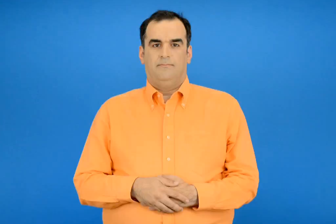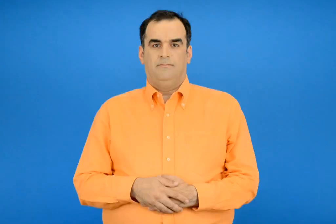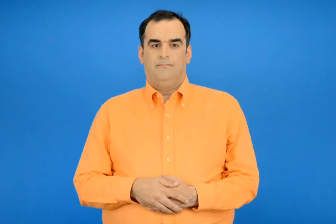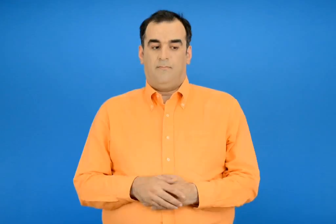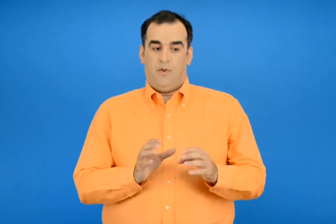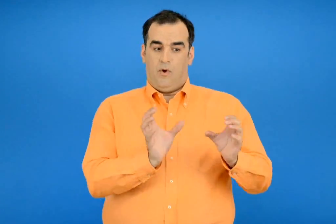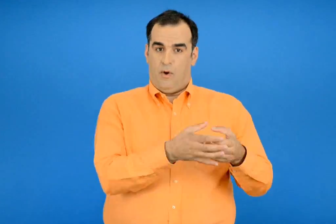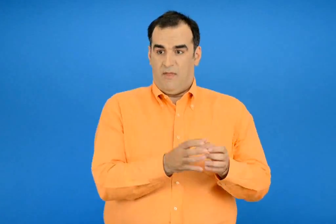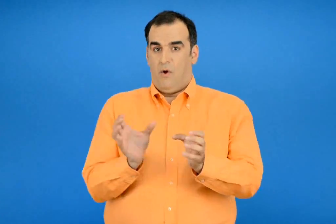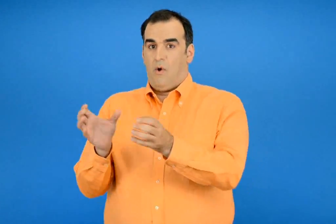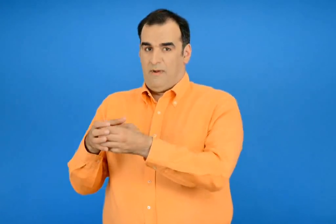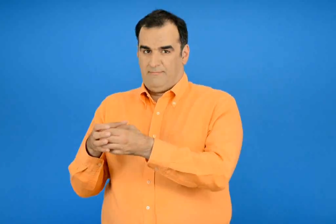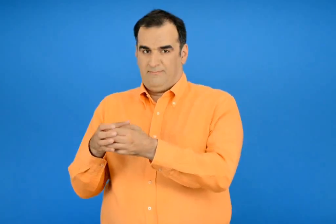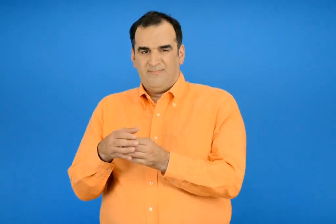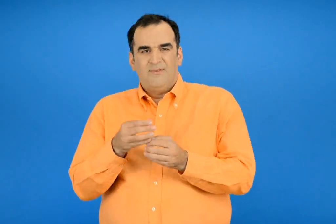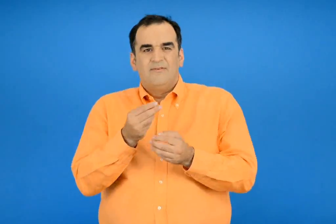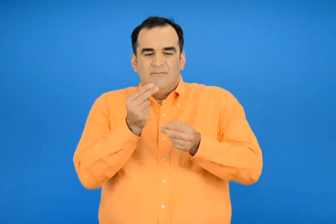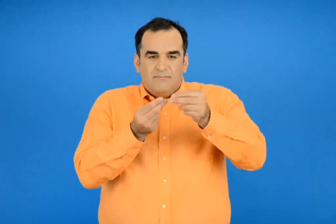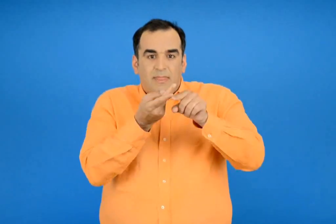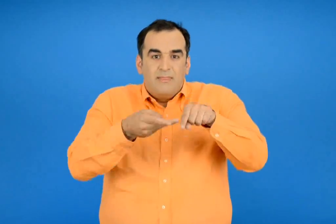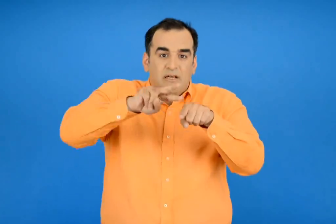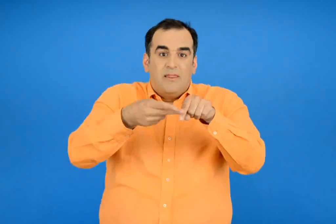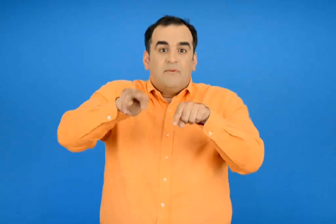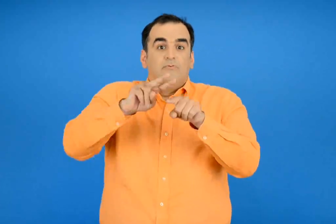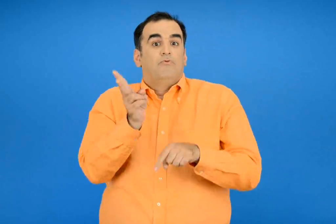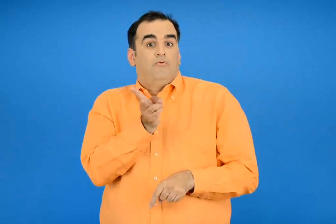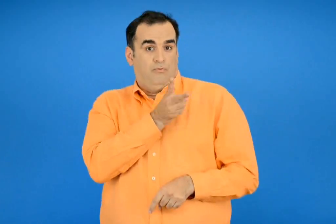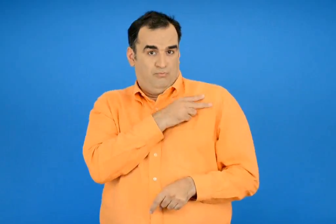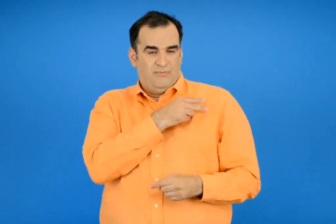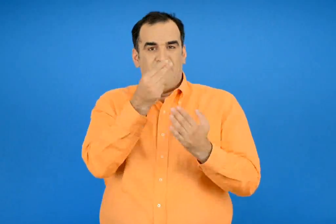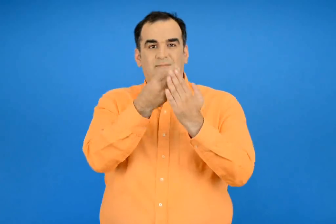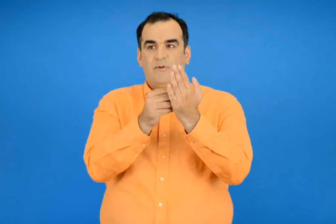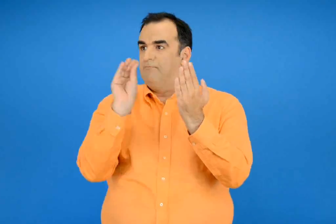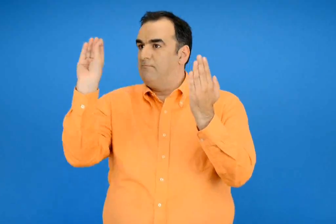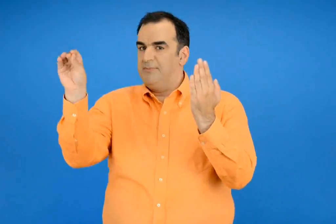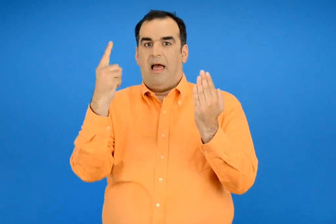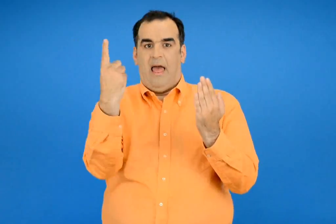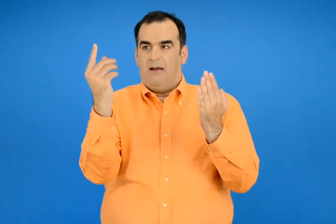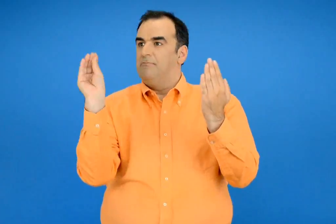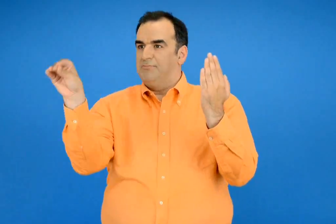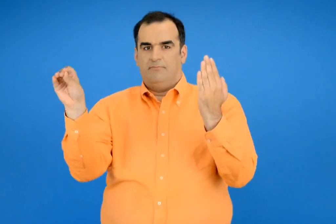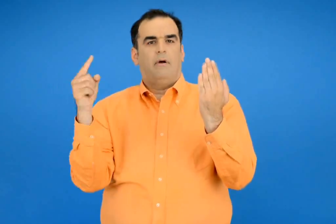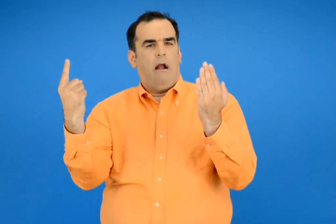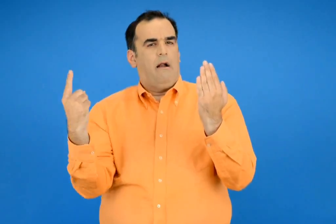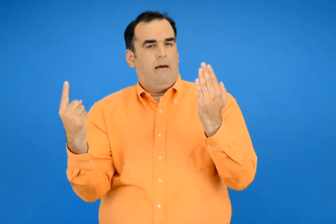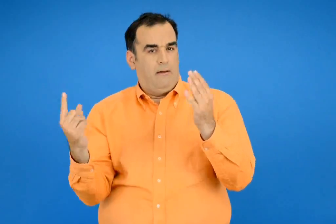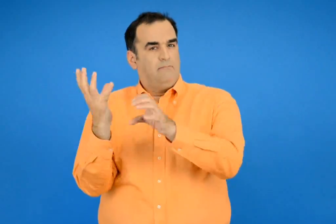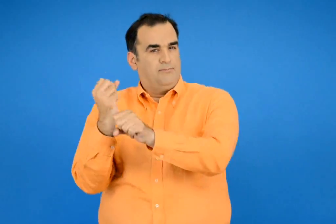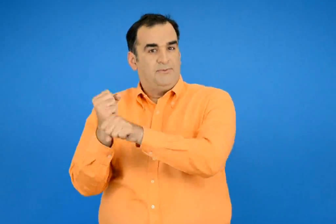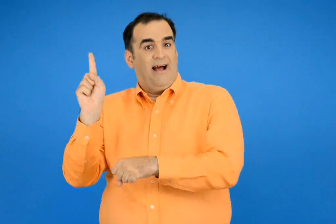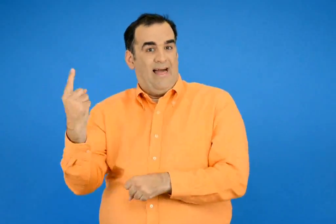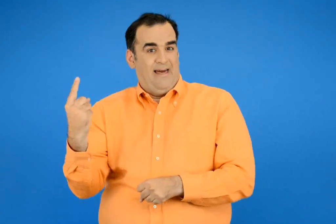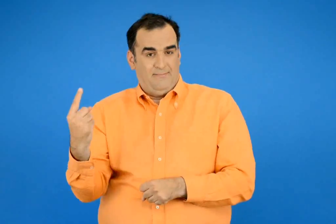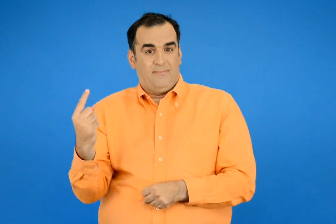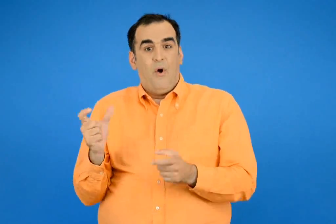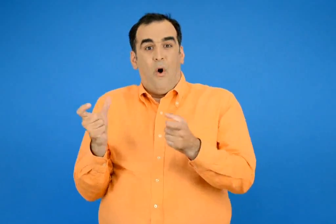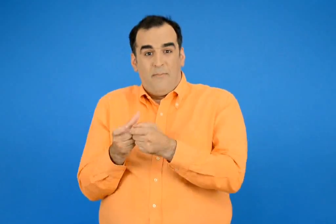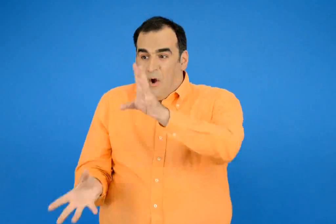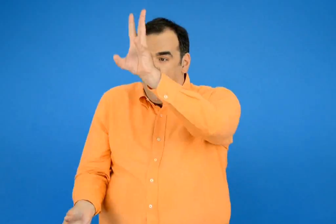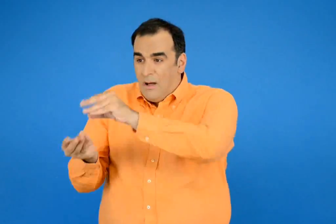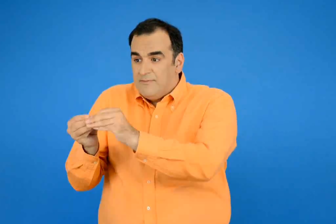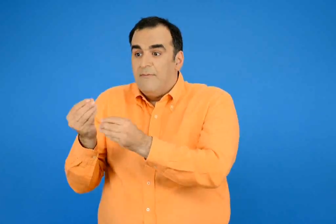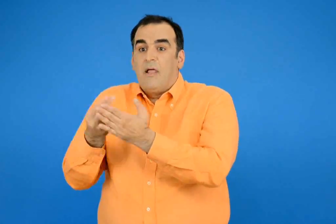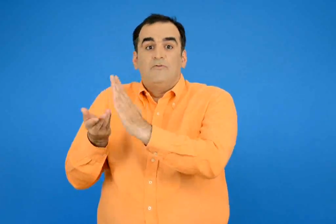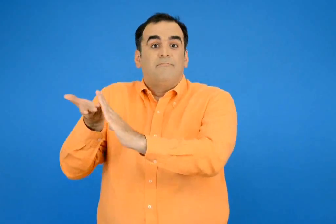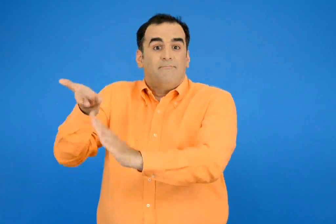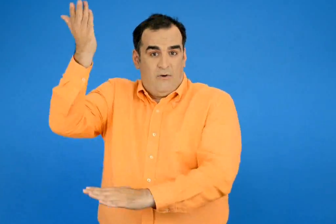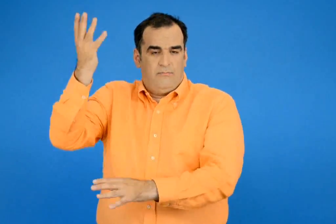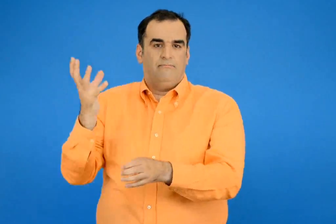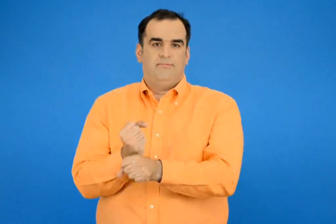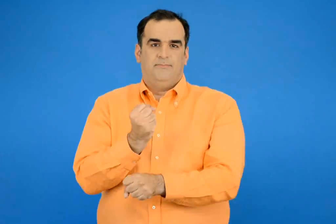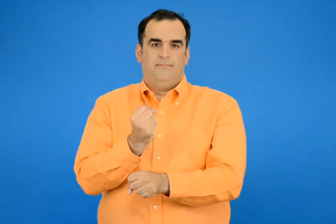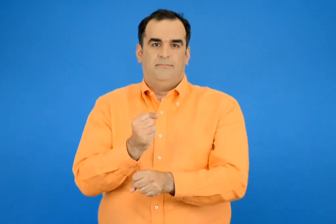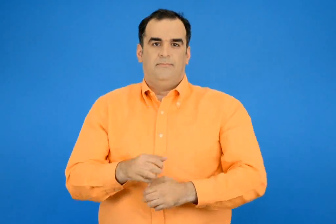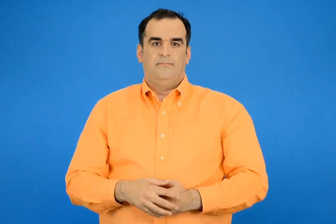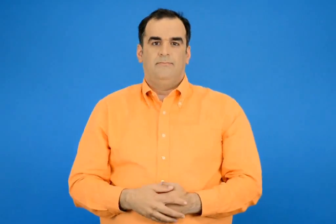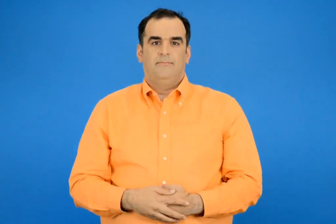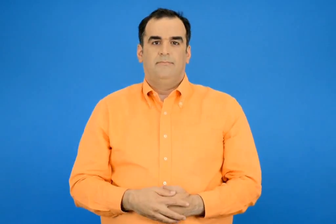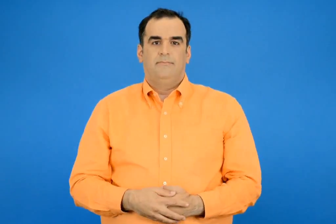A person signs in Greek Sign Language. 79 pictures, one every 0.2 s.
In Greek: βάζει 1 βαθμό σε κάθε ομάδα που διπλασίασε σωστά τον αριθμό κερδίζει η ομάδα που συγκέντρωσε τους περισσοτέρους βαθμούς
